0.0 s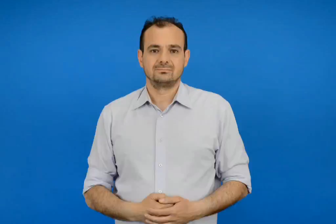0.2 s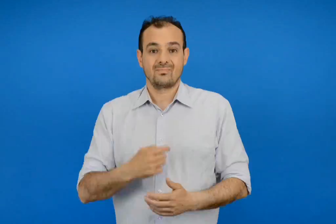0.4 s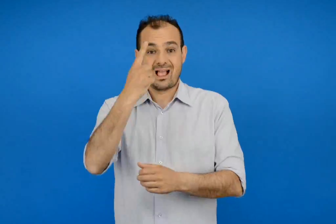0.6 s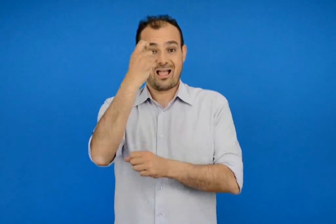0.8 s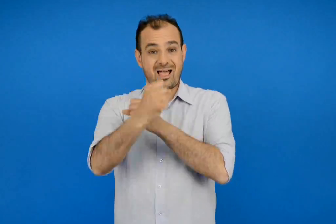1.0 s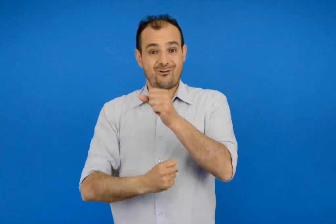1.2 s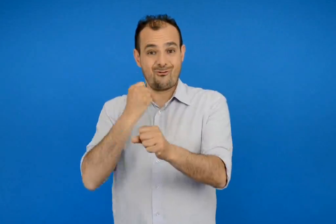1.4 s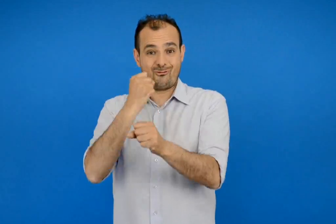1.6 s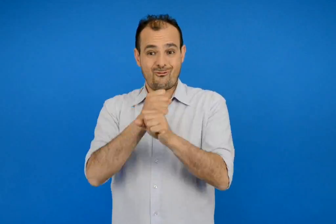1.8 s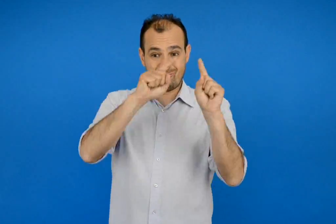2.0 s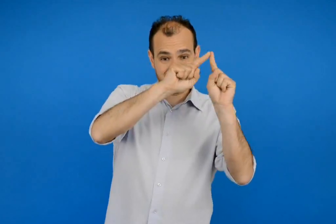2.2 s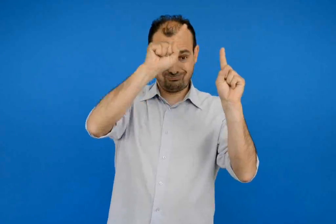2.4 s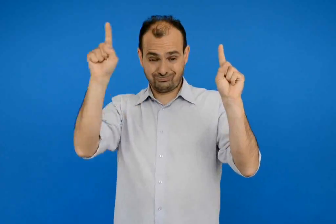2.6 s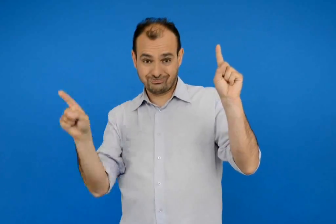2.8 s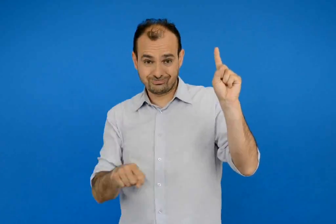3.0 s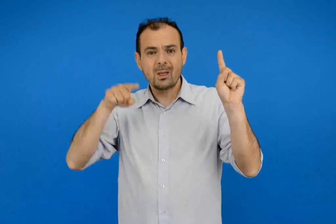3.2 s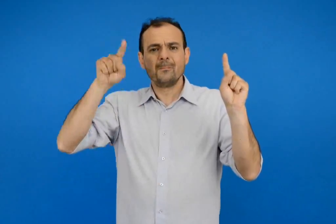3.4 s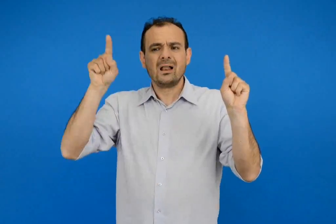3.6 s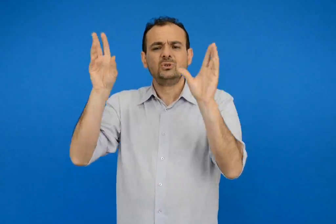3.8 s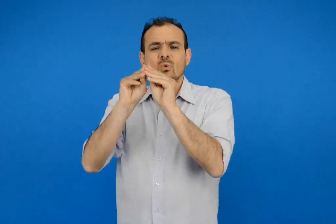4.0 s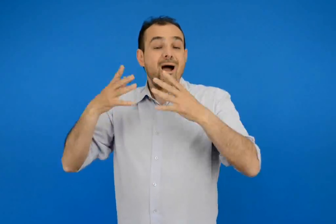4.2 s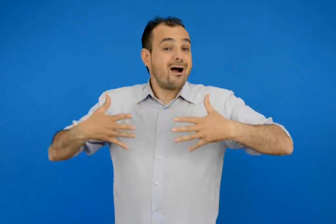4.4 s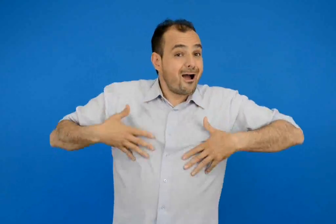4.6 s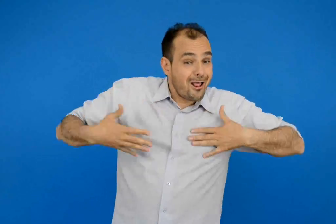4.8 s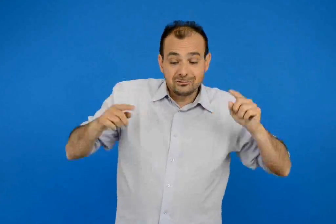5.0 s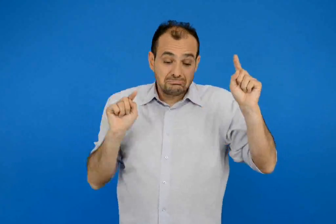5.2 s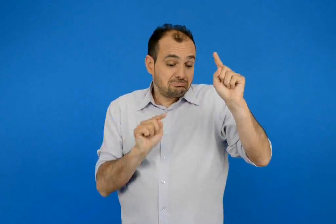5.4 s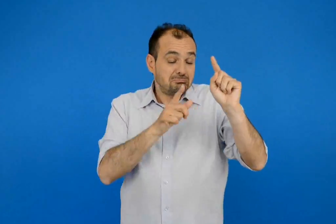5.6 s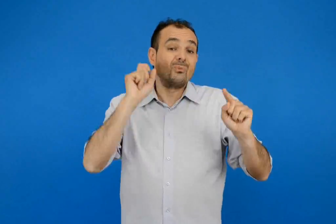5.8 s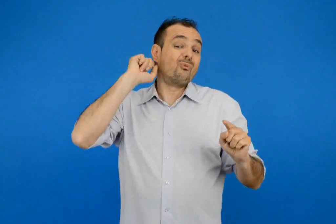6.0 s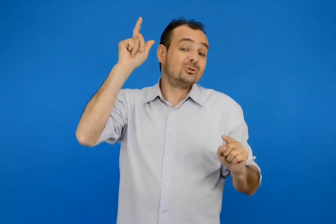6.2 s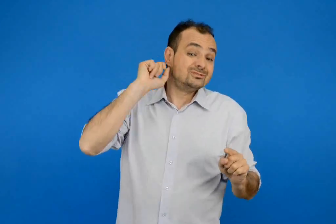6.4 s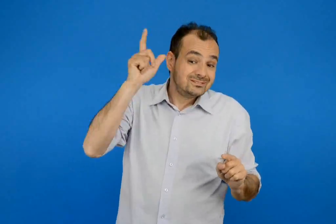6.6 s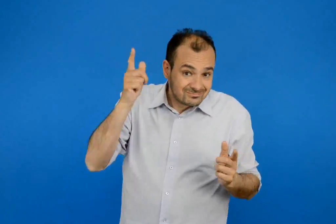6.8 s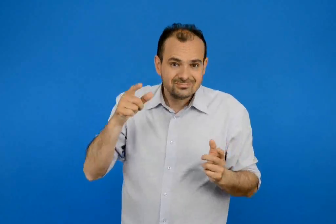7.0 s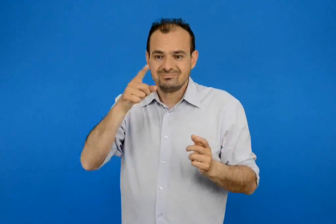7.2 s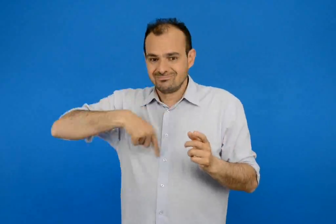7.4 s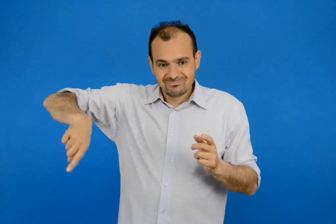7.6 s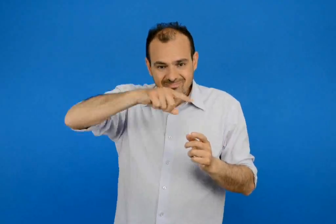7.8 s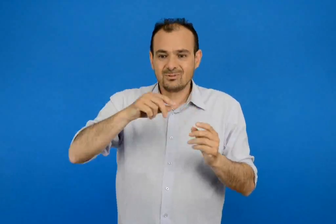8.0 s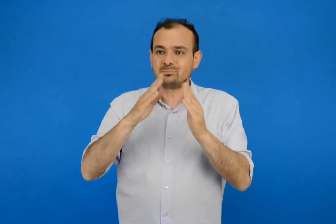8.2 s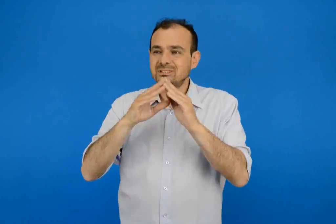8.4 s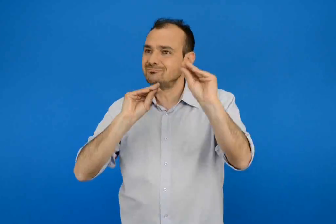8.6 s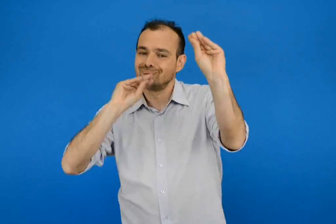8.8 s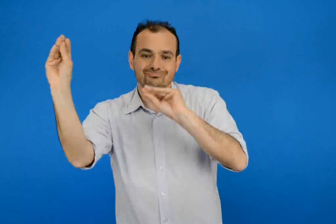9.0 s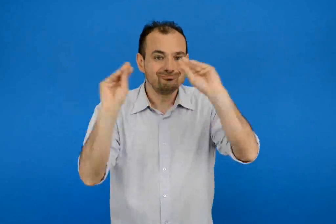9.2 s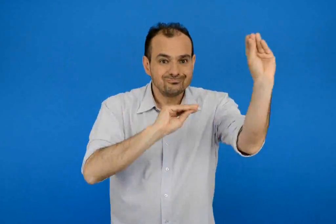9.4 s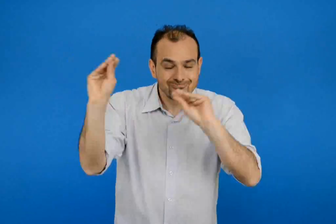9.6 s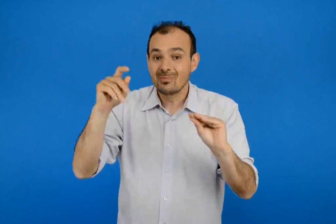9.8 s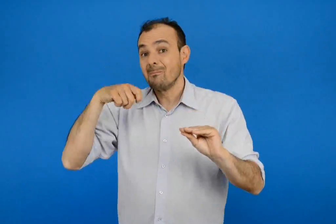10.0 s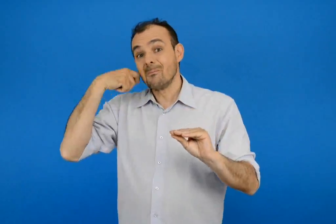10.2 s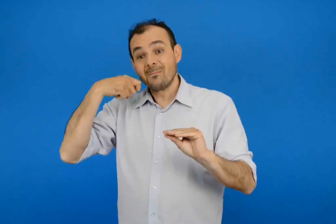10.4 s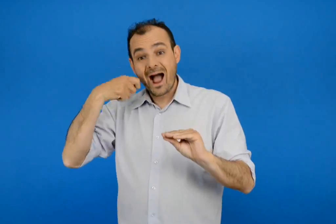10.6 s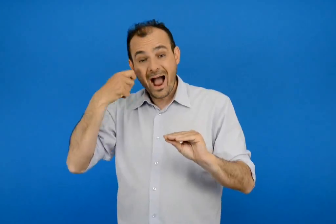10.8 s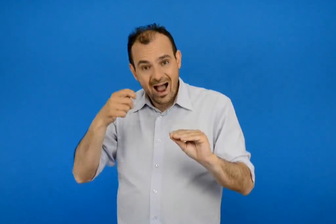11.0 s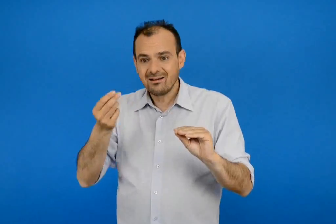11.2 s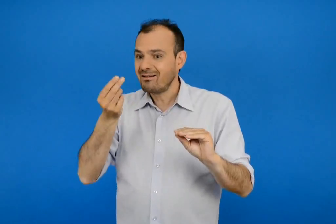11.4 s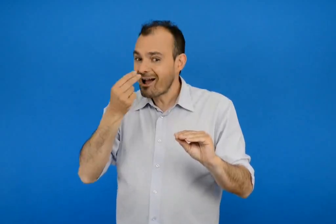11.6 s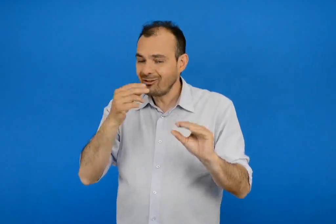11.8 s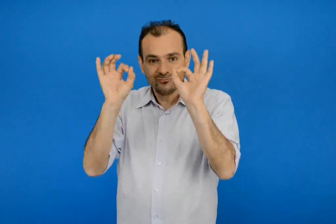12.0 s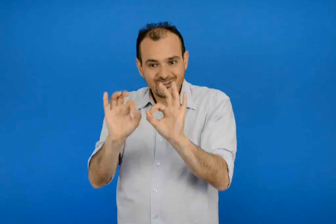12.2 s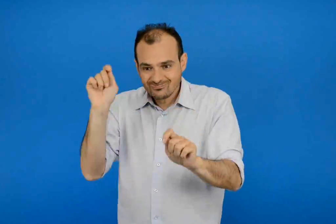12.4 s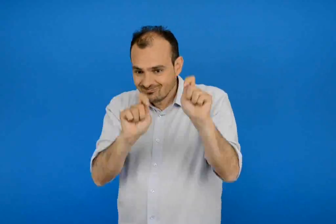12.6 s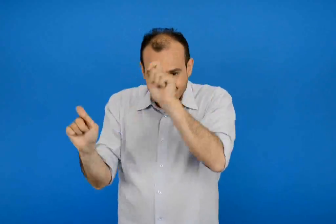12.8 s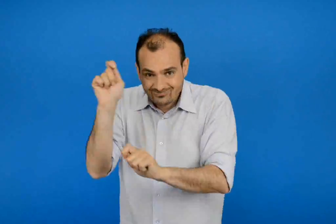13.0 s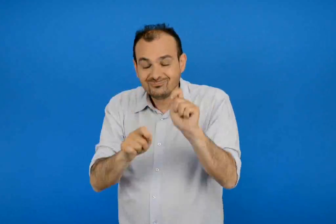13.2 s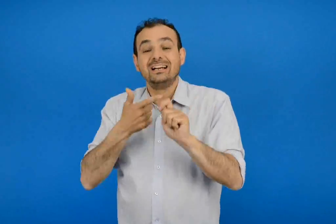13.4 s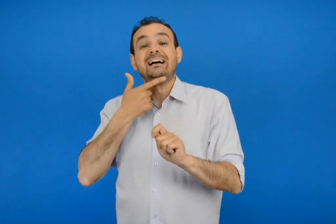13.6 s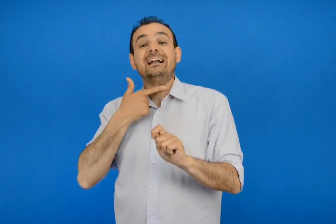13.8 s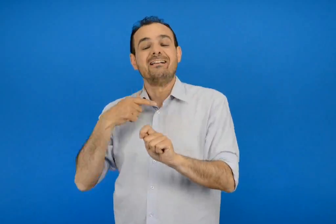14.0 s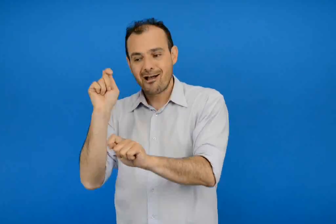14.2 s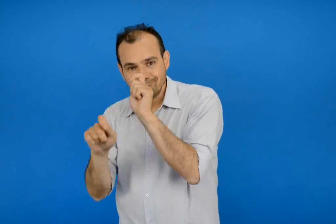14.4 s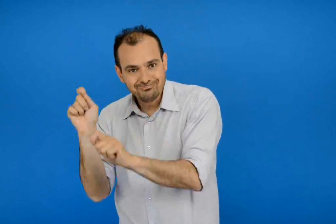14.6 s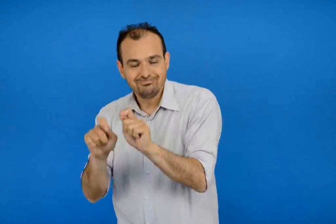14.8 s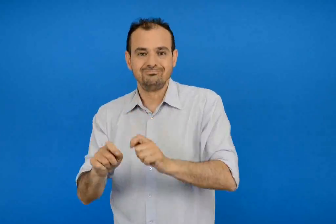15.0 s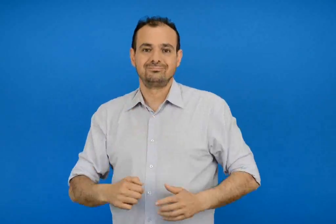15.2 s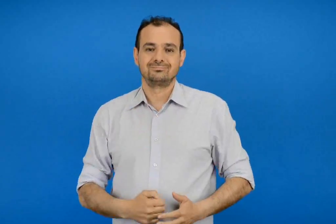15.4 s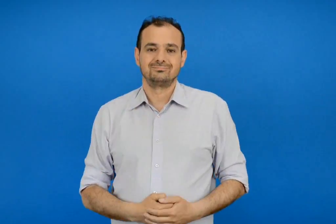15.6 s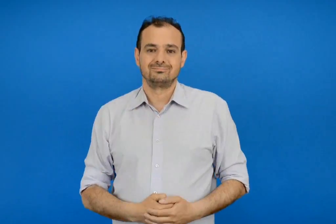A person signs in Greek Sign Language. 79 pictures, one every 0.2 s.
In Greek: κάποιες μέρες το χρόνο είναι μέρες χαράς και γιορτής στολίζουμε το σπίτι και η μαμά ετοιμάζει φαγητά και γλυκά
